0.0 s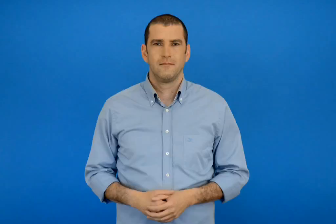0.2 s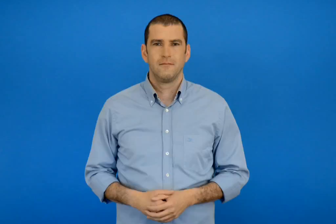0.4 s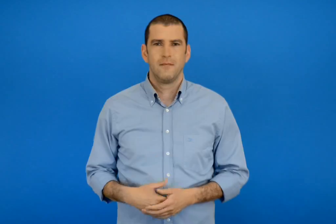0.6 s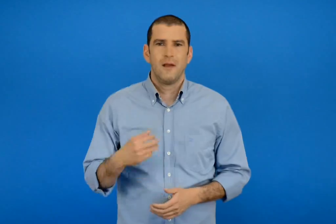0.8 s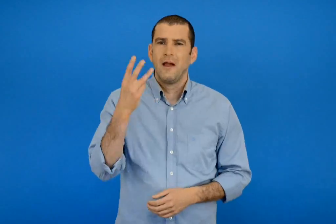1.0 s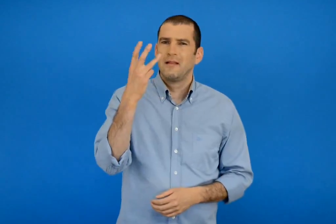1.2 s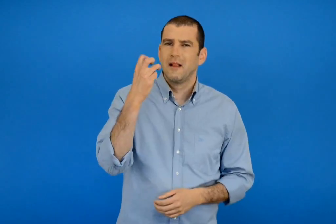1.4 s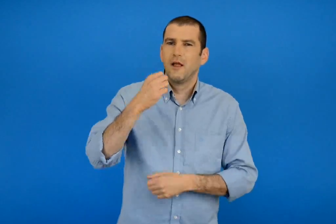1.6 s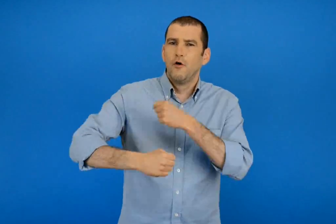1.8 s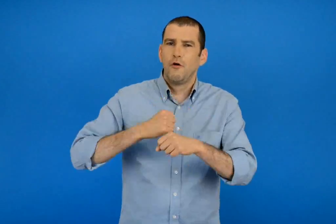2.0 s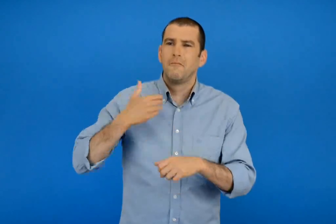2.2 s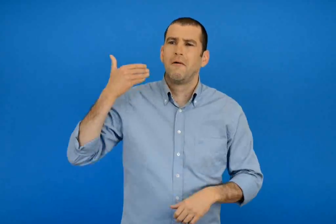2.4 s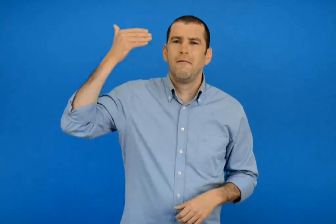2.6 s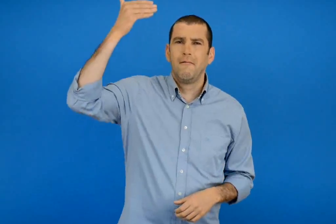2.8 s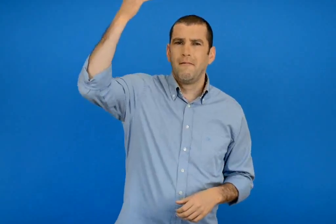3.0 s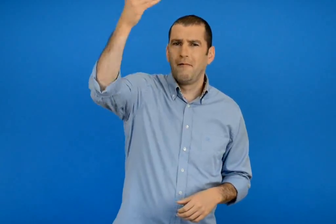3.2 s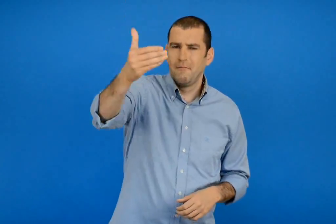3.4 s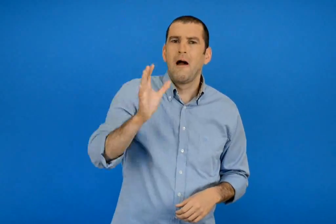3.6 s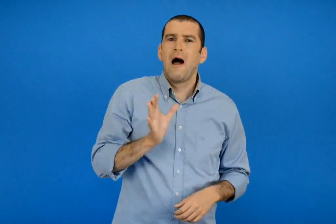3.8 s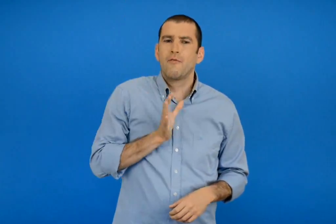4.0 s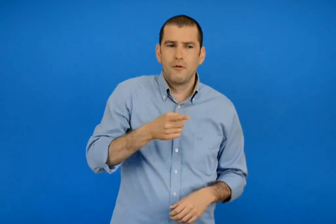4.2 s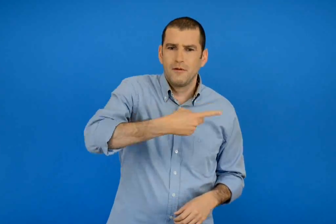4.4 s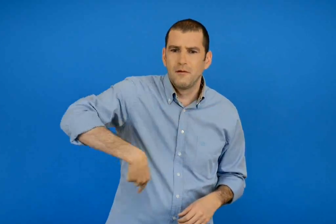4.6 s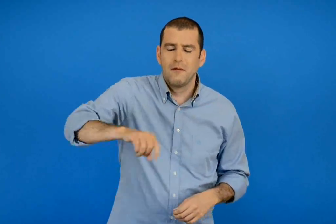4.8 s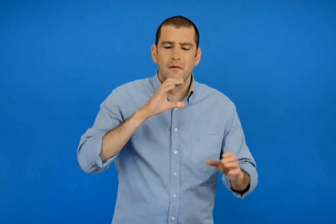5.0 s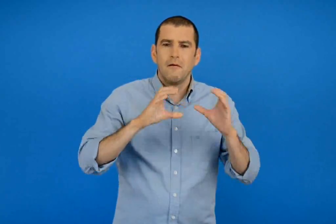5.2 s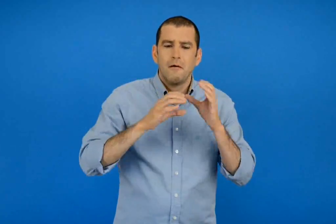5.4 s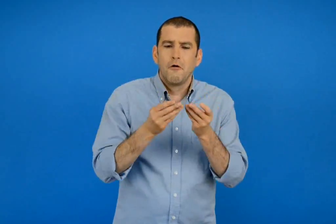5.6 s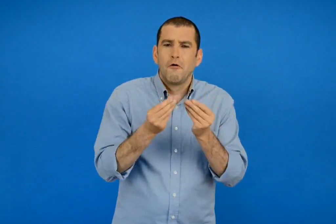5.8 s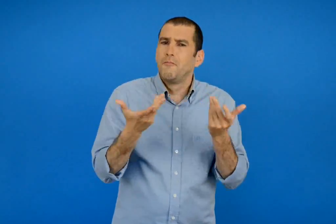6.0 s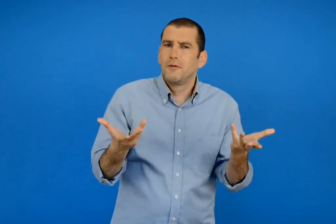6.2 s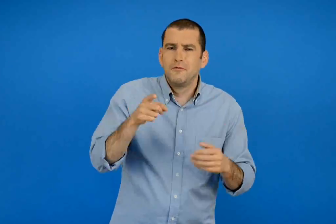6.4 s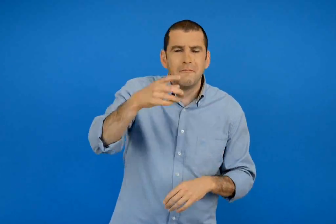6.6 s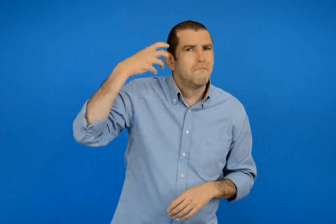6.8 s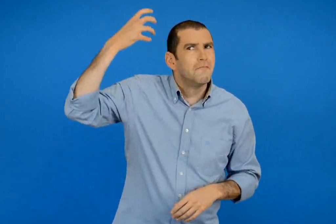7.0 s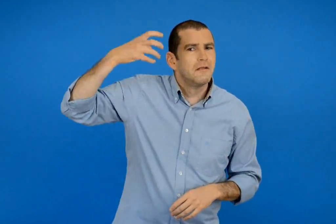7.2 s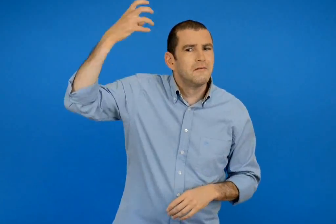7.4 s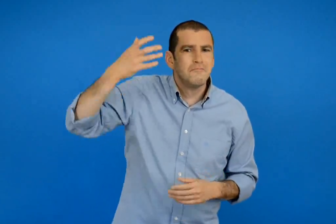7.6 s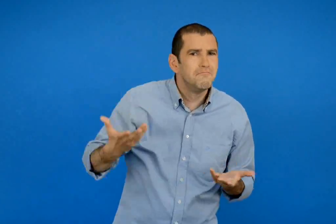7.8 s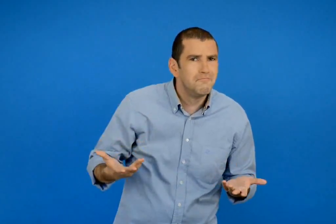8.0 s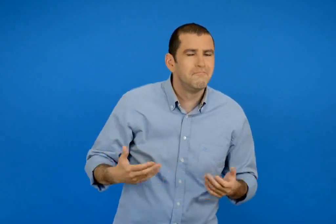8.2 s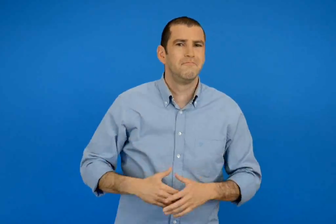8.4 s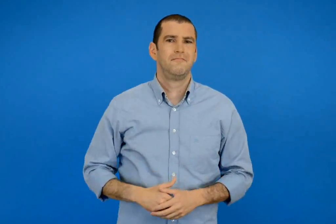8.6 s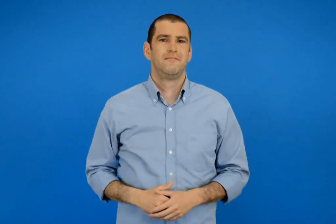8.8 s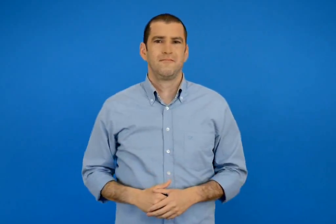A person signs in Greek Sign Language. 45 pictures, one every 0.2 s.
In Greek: πως φαντάζεσαι ότι θα επικοινωνούν οι άνθρωποι μετα από 30 χρόνια ;
